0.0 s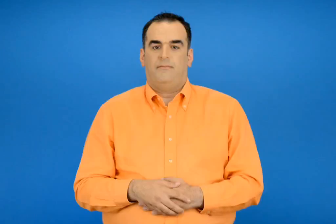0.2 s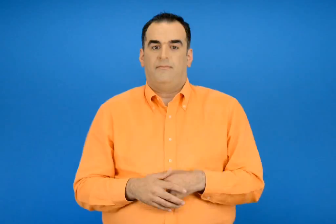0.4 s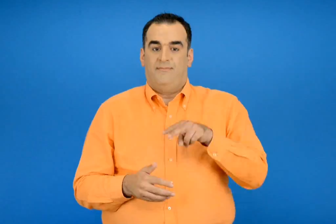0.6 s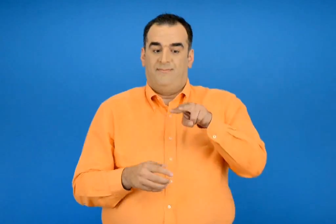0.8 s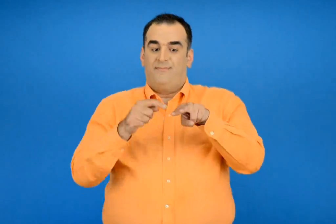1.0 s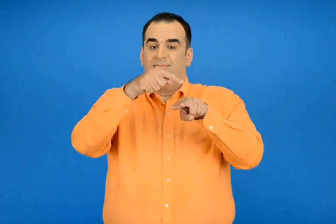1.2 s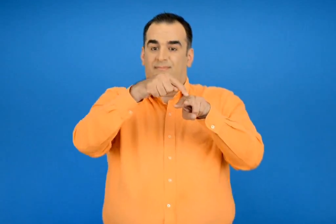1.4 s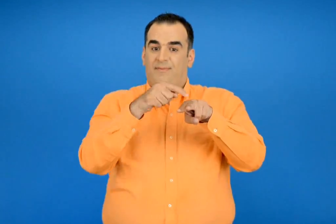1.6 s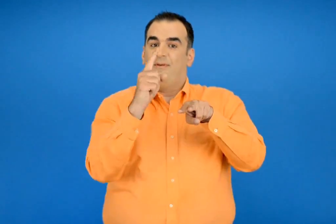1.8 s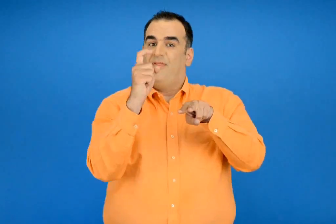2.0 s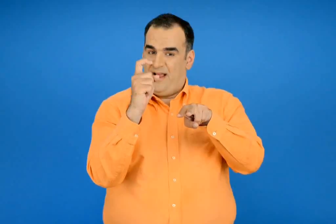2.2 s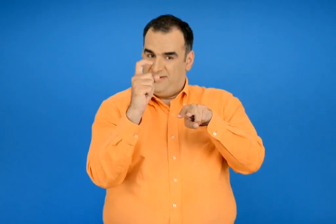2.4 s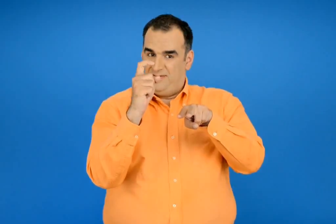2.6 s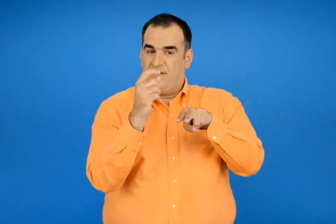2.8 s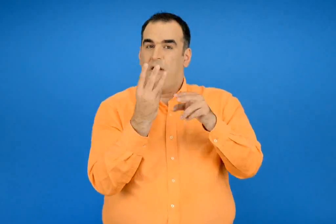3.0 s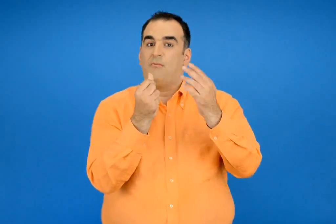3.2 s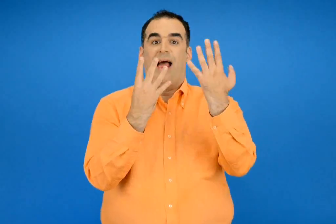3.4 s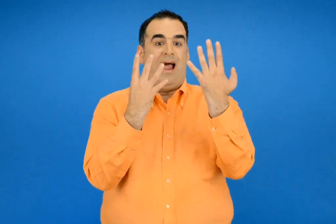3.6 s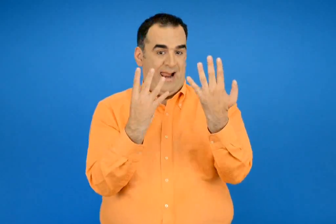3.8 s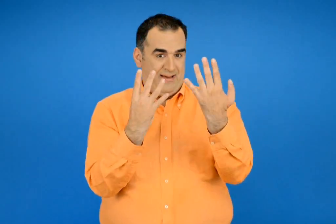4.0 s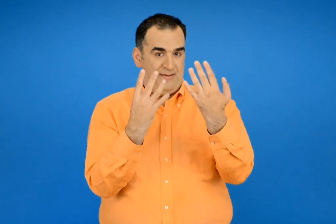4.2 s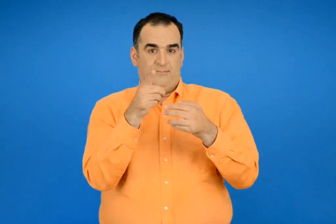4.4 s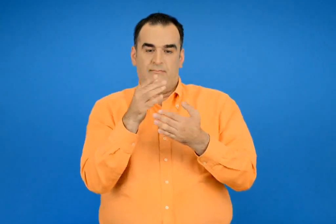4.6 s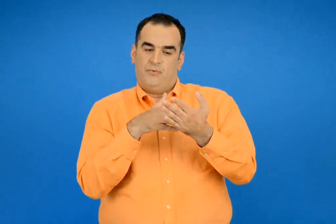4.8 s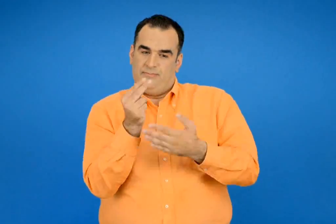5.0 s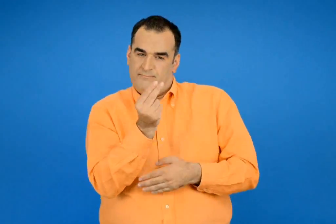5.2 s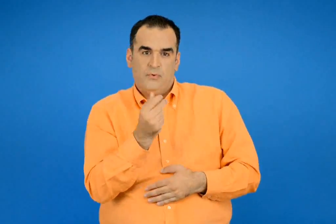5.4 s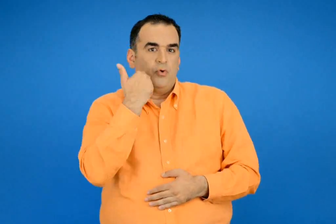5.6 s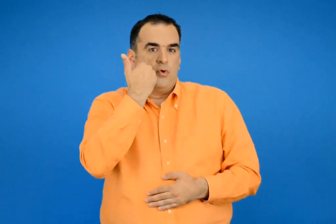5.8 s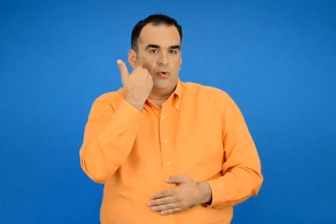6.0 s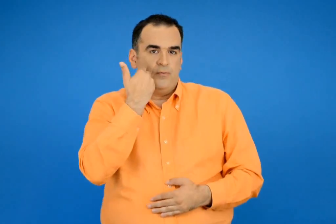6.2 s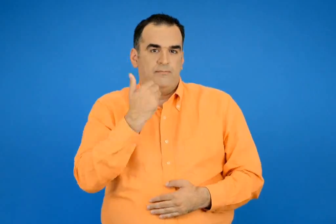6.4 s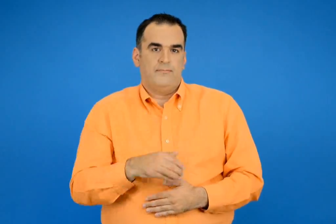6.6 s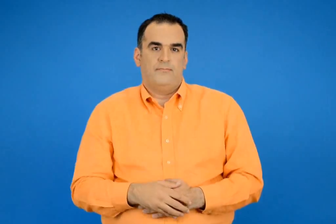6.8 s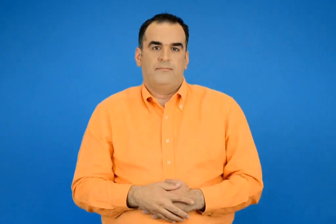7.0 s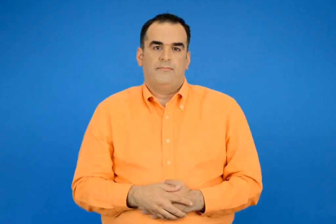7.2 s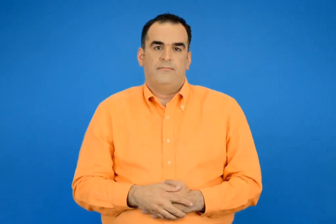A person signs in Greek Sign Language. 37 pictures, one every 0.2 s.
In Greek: το 9 στο ψηφίο των δεκάδων ; τους χρωματίζω με κόκκινο
